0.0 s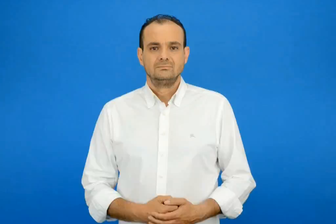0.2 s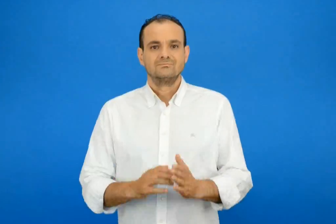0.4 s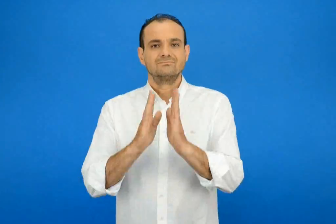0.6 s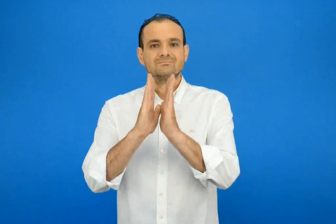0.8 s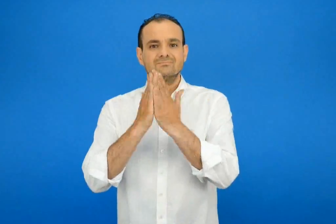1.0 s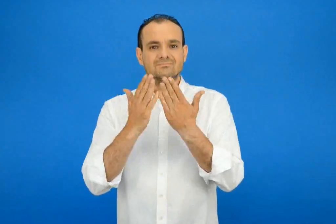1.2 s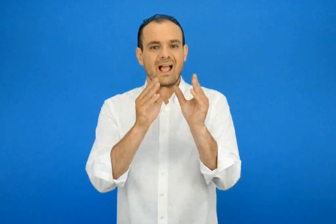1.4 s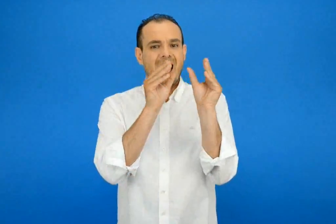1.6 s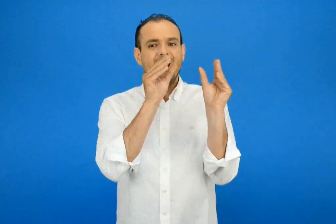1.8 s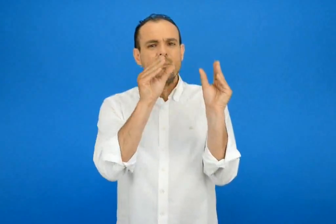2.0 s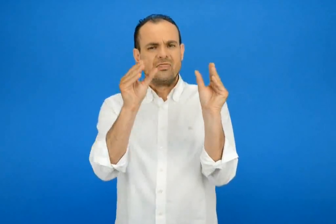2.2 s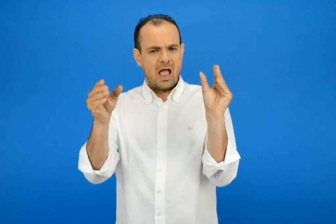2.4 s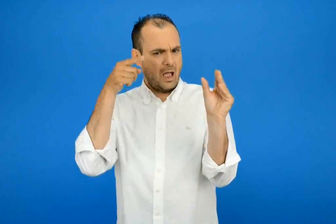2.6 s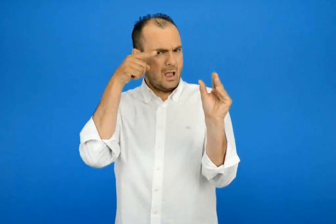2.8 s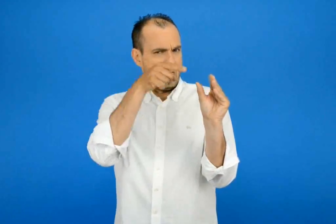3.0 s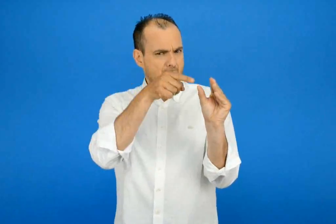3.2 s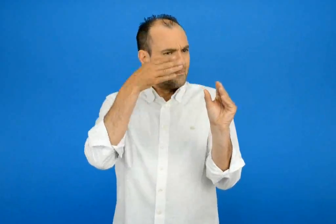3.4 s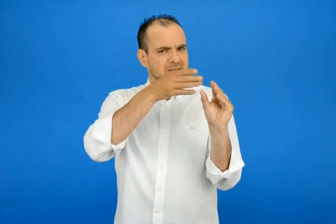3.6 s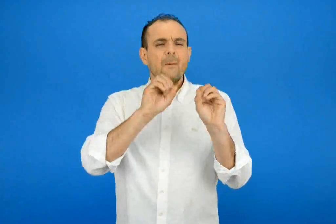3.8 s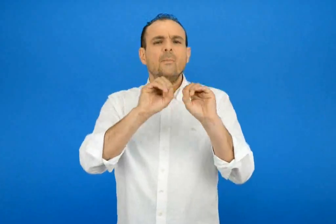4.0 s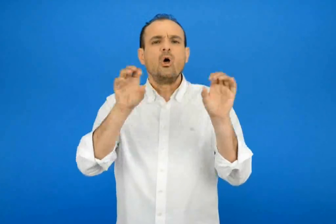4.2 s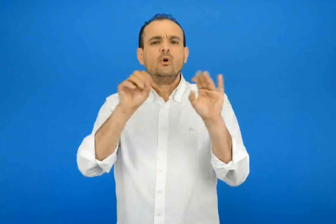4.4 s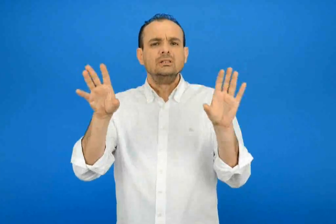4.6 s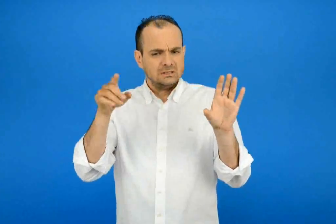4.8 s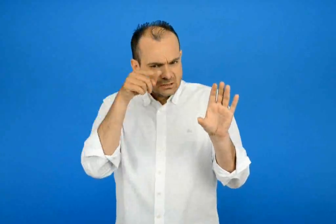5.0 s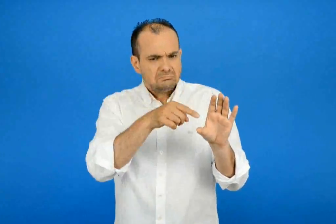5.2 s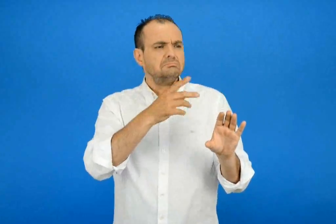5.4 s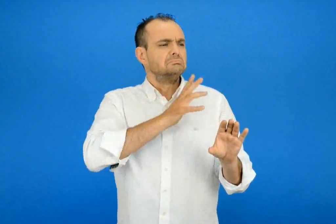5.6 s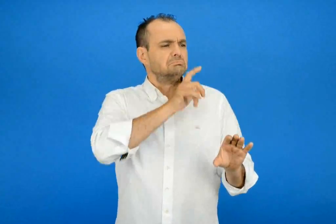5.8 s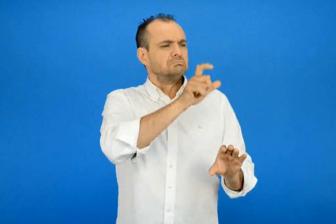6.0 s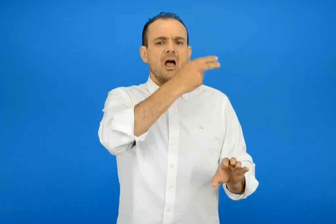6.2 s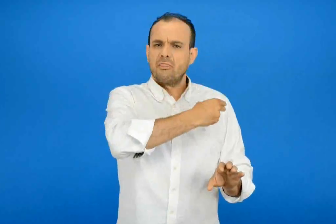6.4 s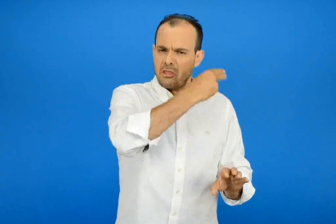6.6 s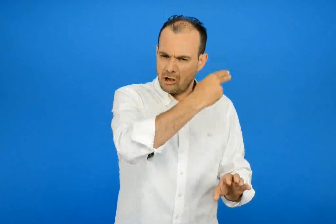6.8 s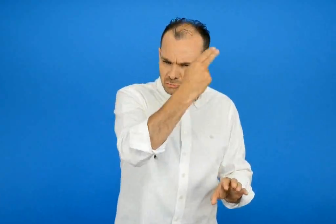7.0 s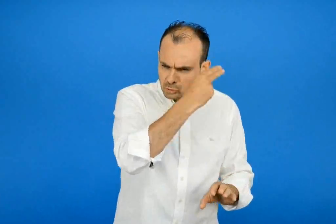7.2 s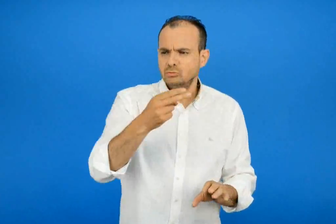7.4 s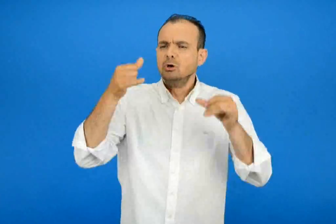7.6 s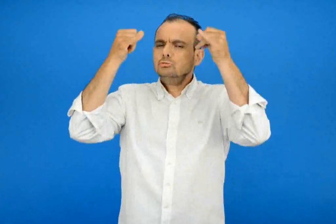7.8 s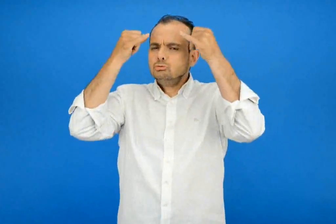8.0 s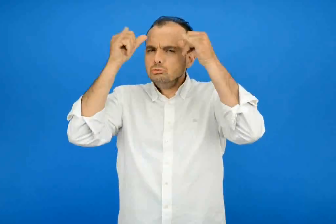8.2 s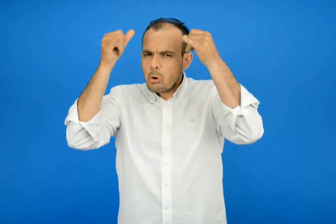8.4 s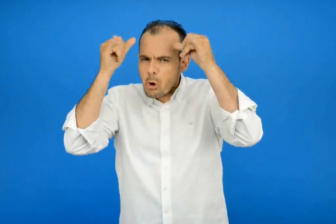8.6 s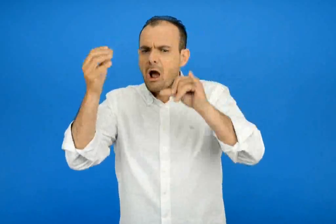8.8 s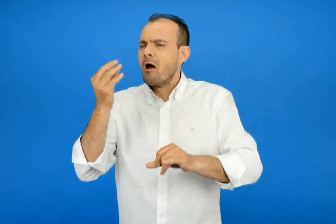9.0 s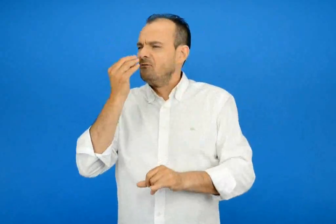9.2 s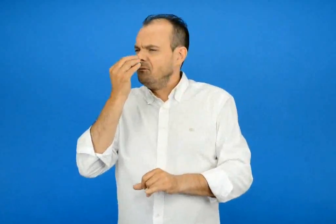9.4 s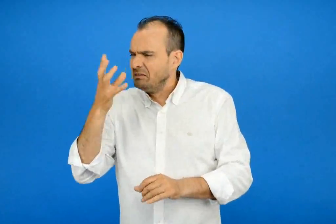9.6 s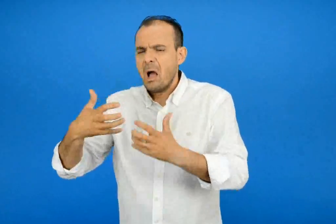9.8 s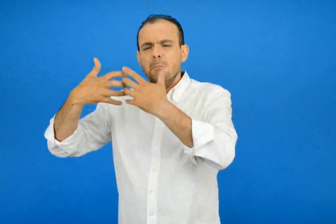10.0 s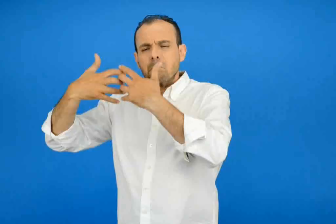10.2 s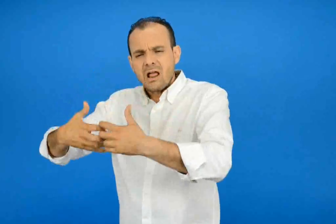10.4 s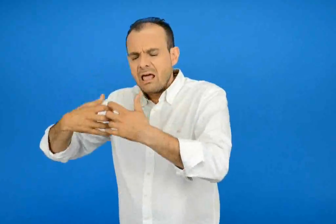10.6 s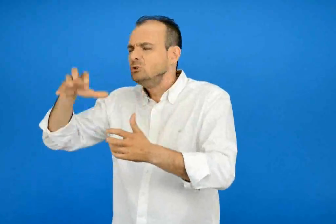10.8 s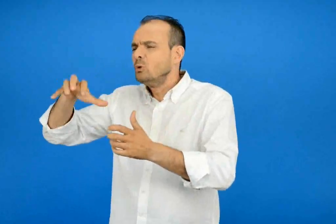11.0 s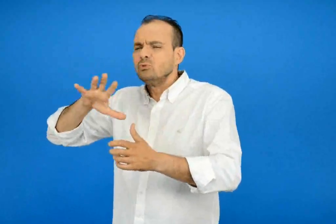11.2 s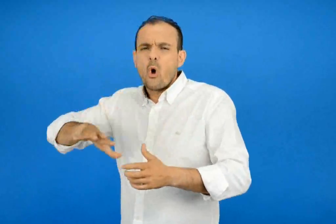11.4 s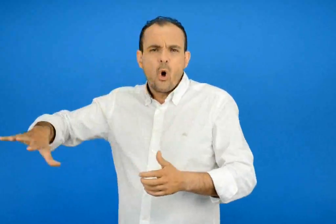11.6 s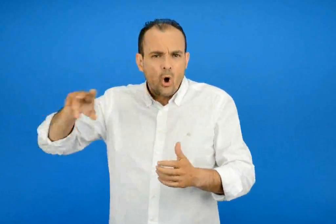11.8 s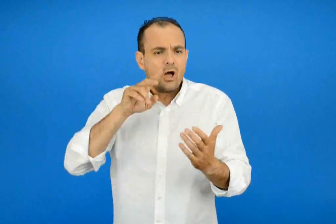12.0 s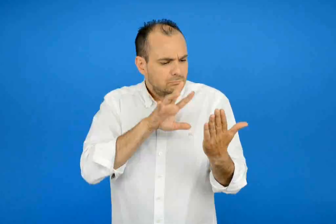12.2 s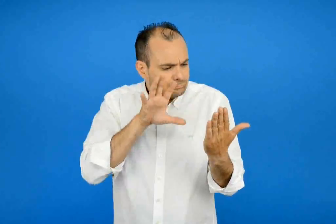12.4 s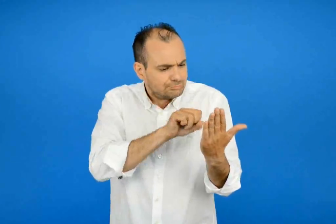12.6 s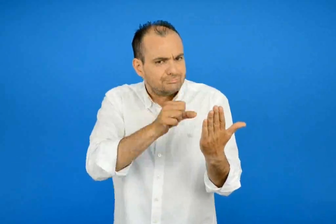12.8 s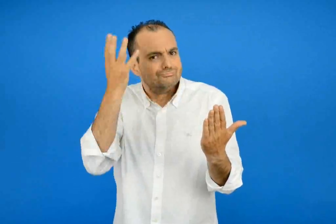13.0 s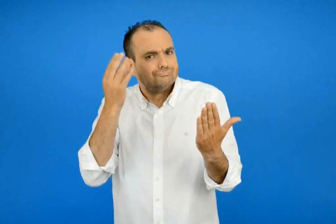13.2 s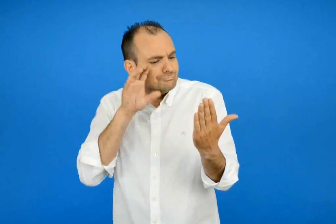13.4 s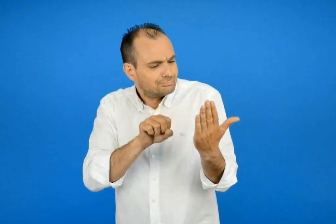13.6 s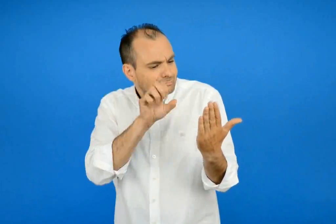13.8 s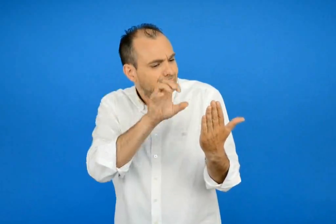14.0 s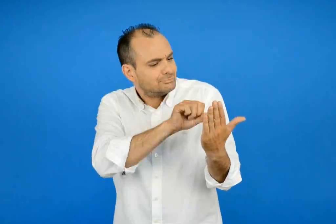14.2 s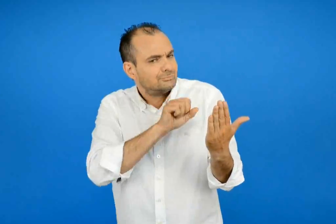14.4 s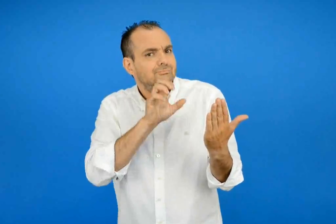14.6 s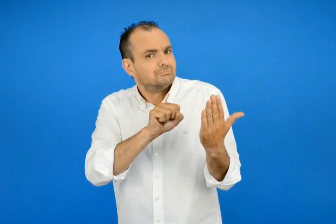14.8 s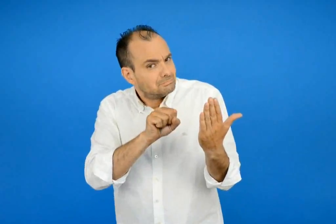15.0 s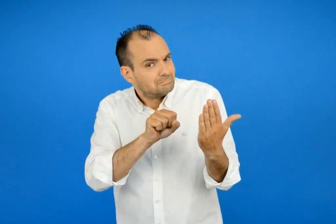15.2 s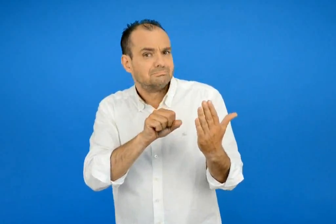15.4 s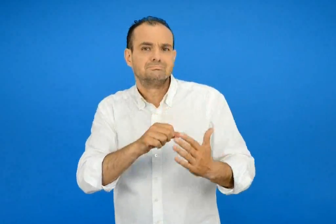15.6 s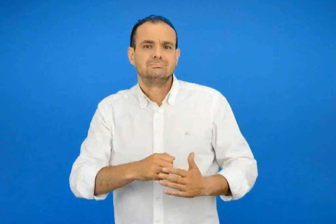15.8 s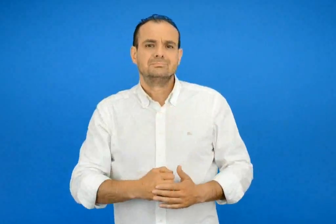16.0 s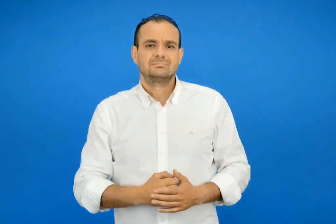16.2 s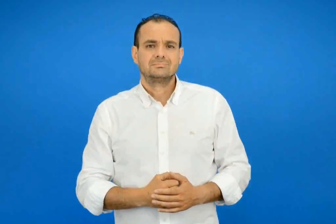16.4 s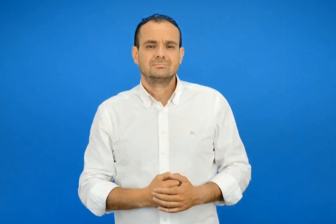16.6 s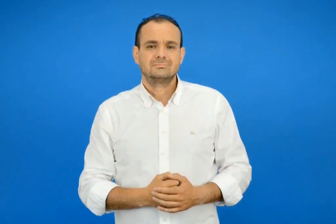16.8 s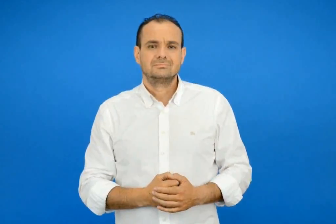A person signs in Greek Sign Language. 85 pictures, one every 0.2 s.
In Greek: στην εγκυκλοπαίδεια μπορούμε να βρούμε πληροφορίες για διάσημους ανθρώπους για ζώα φυτά μηχανές τόπους
